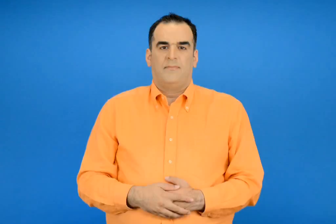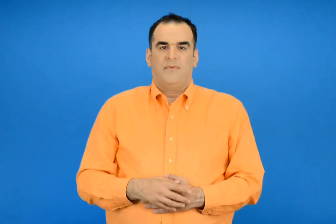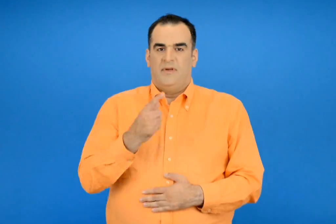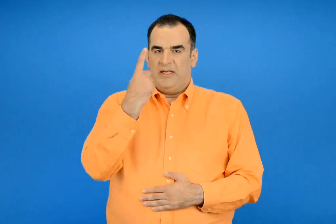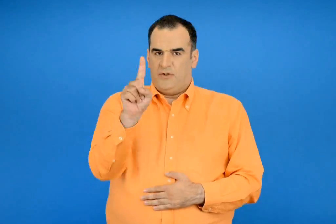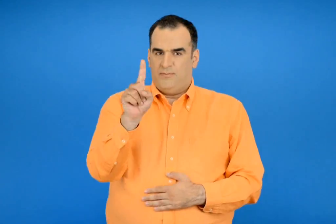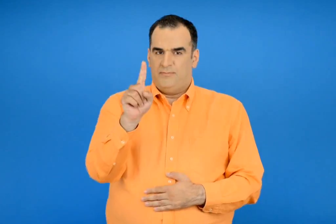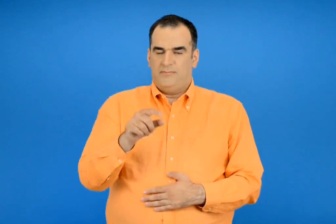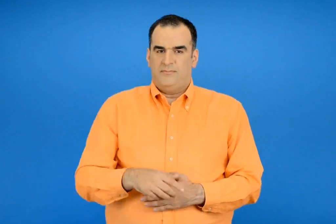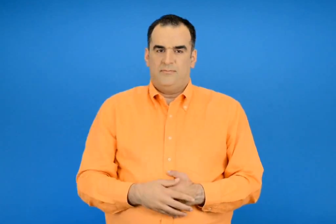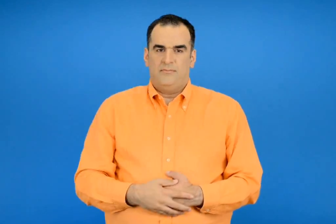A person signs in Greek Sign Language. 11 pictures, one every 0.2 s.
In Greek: 100
